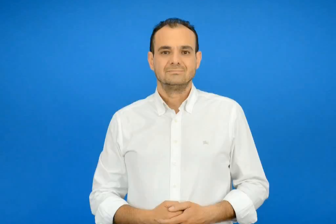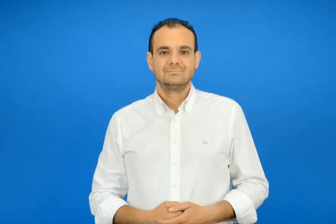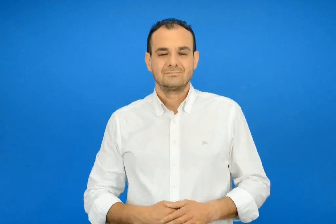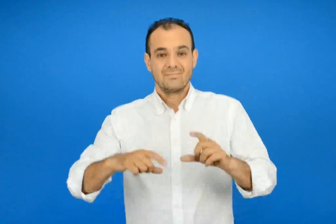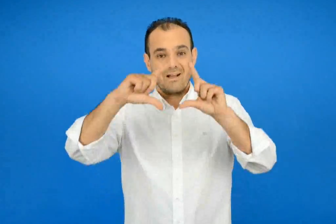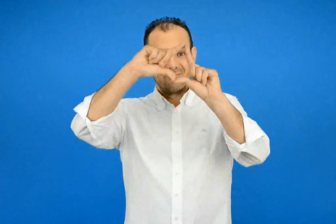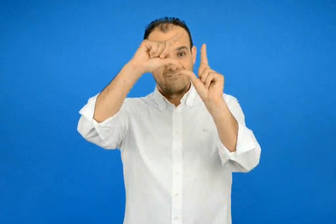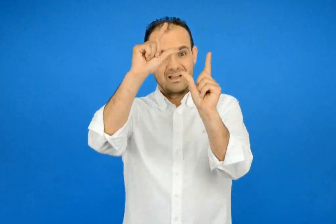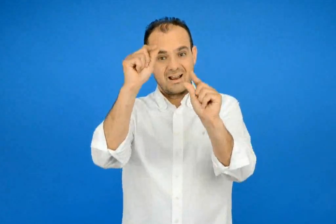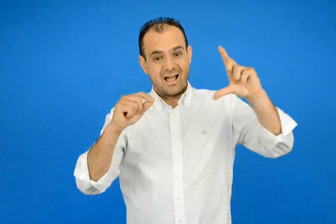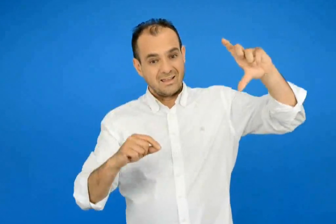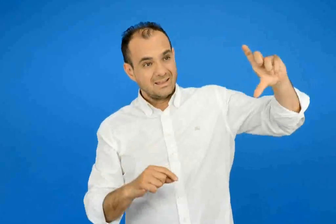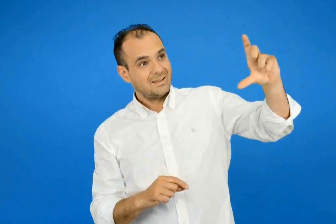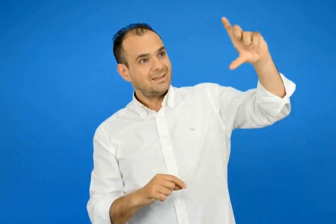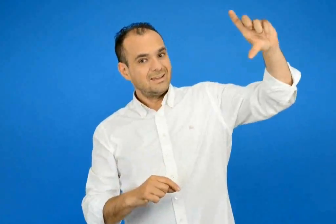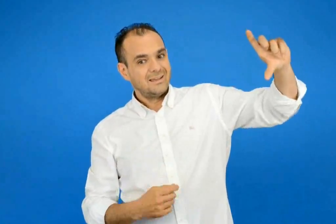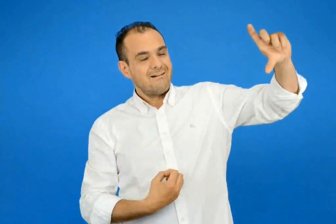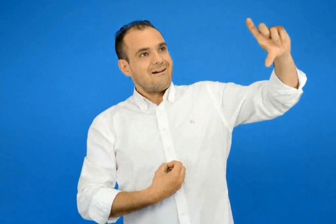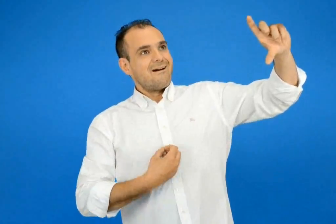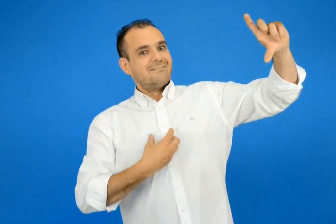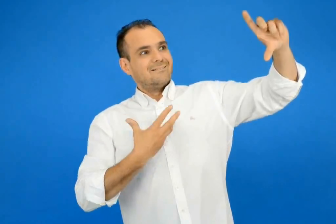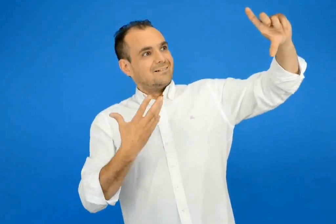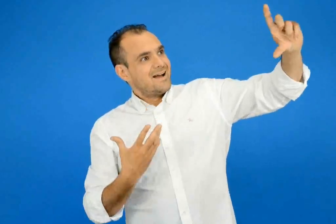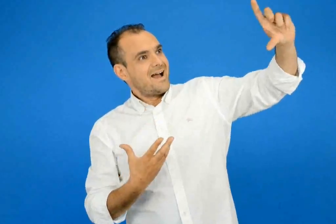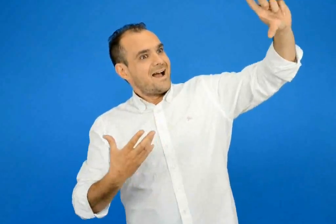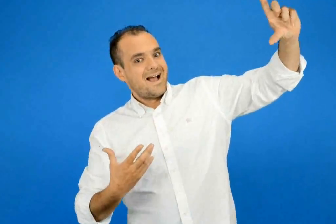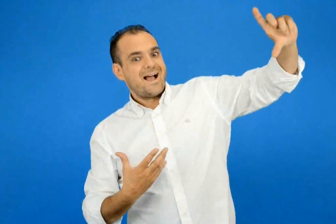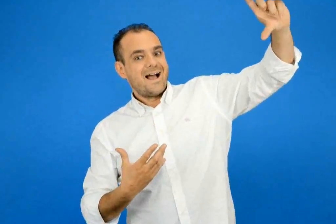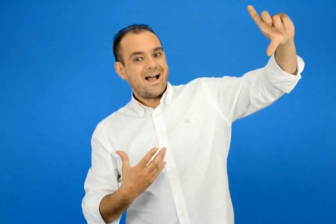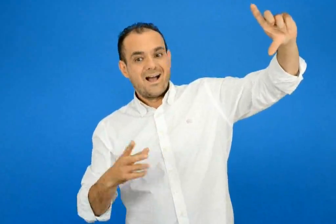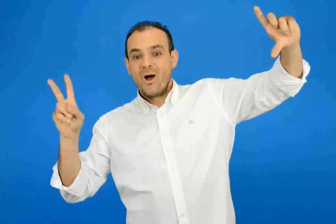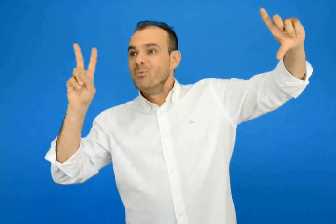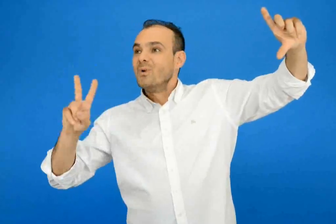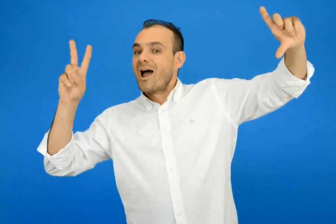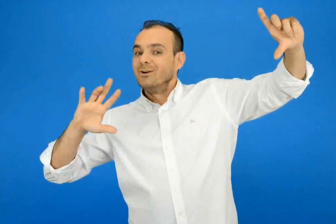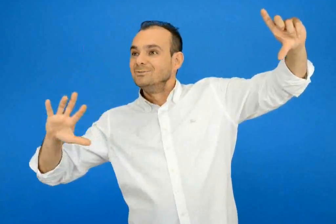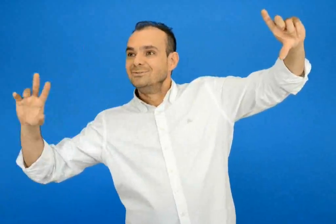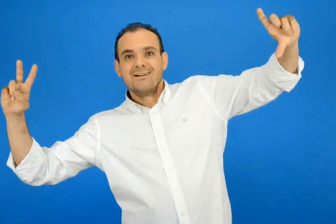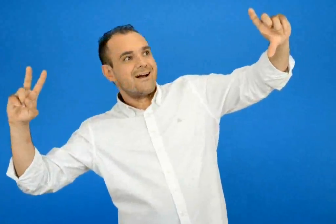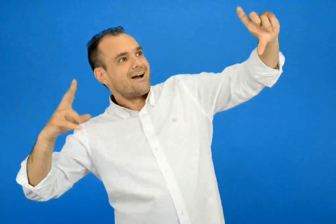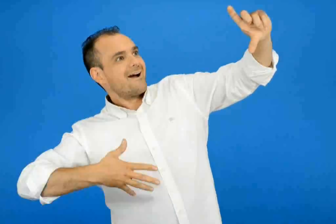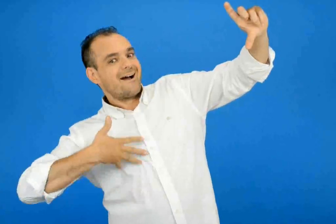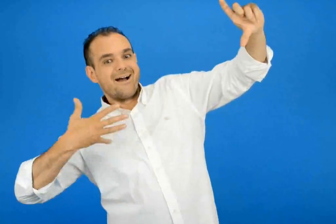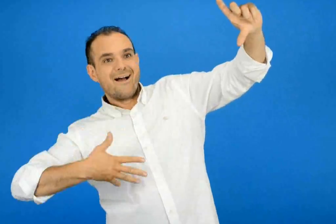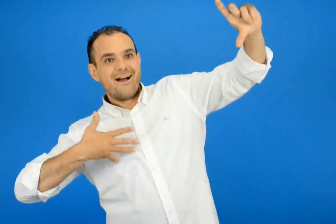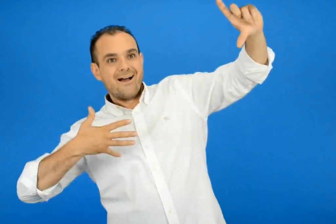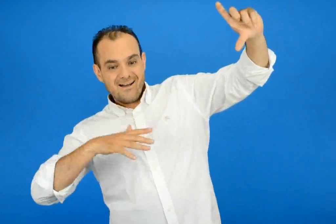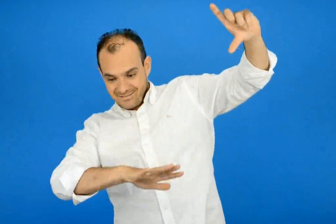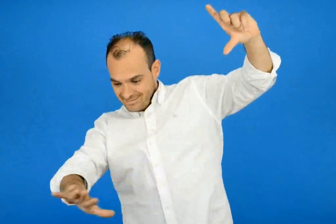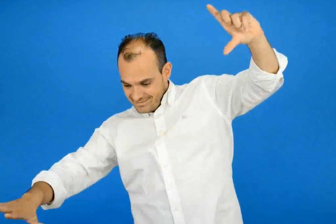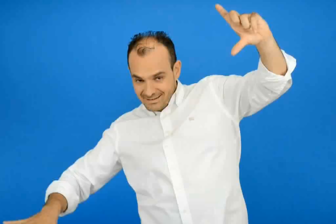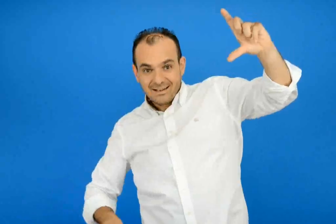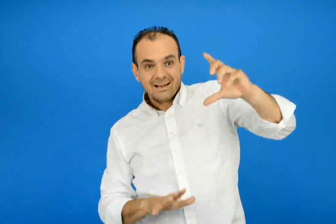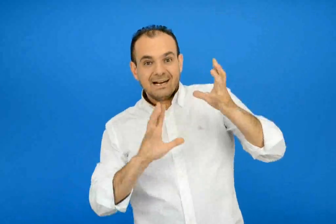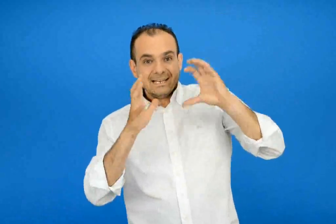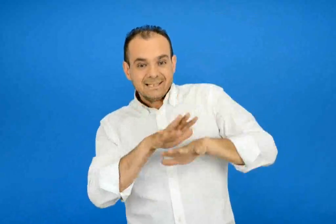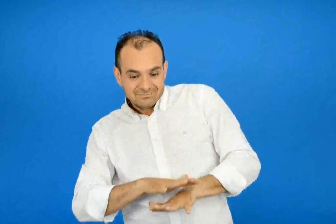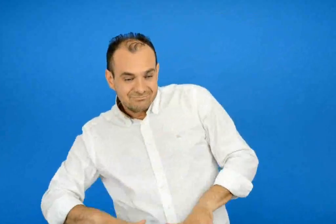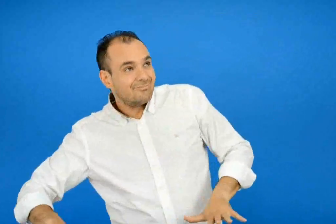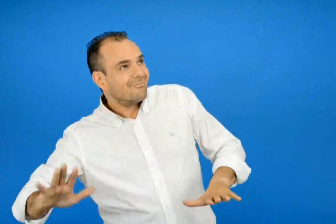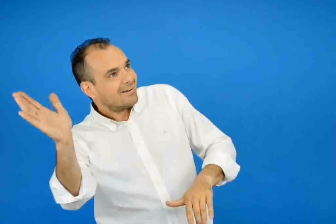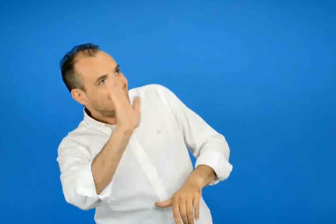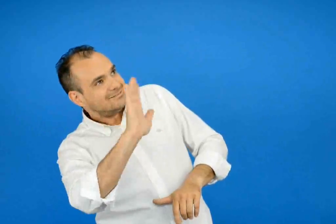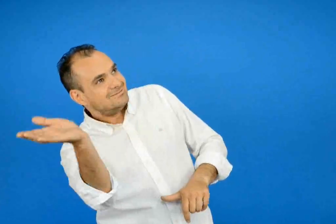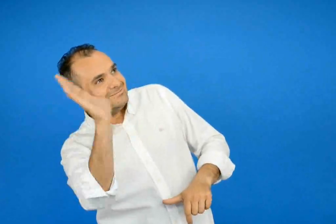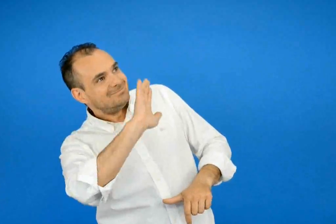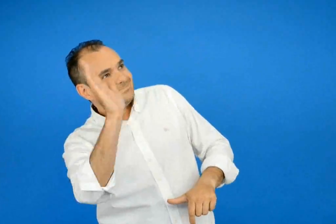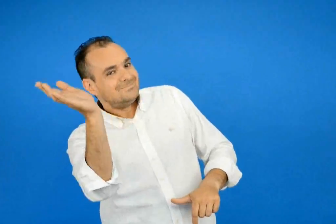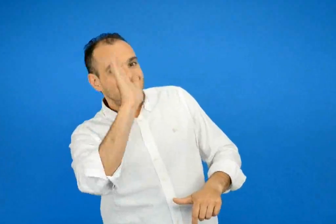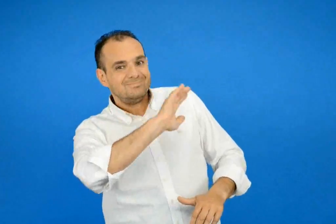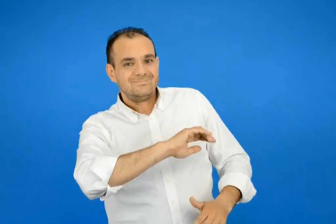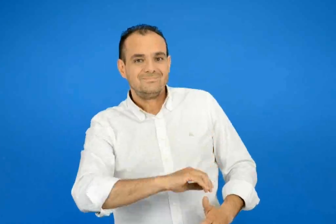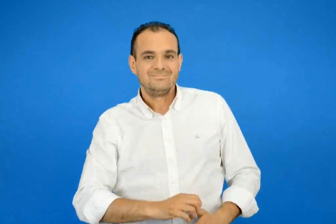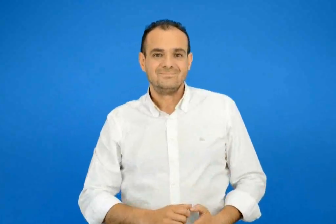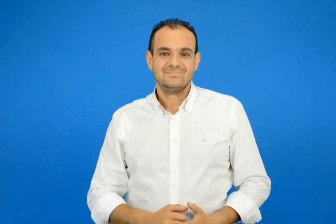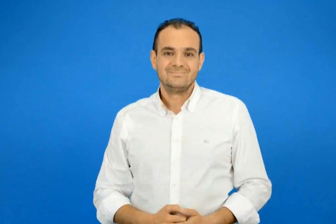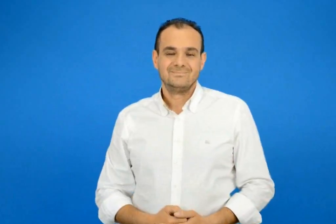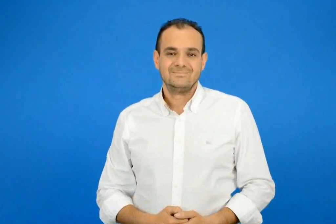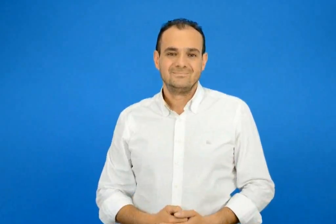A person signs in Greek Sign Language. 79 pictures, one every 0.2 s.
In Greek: το φεγγαράκι χαρταετός στα κέφια του παραγέμισε γέλια ο ουρανός κι η γη το χαιρετά
